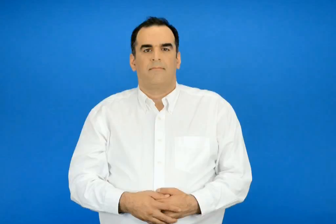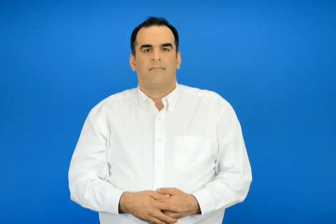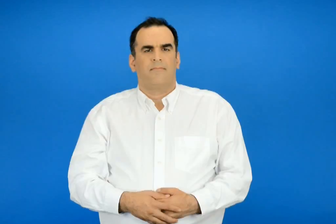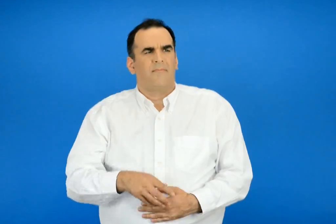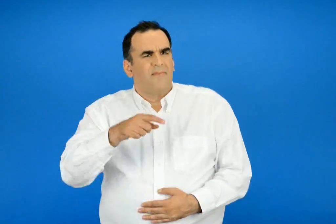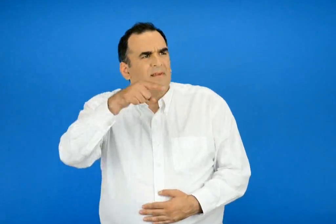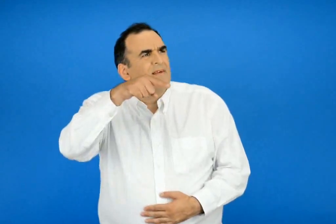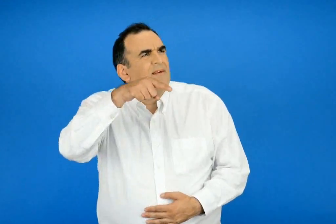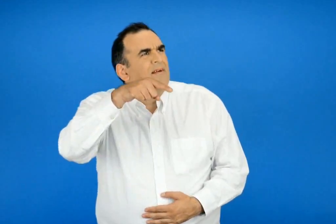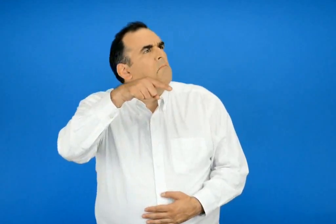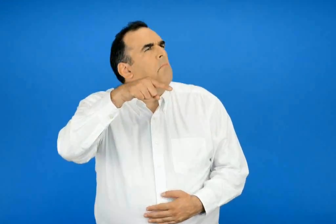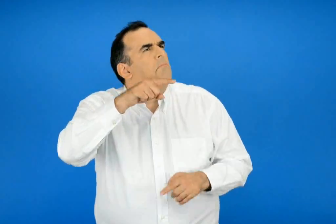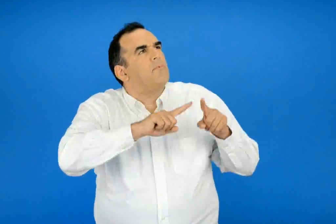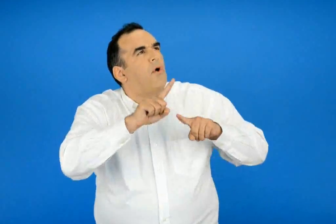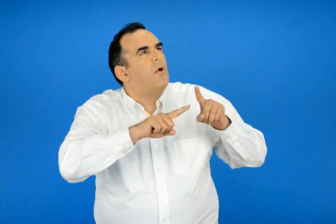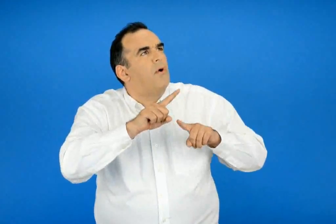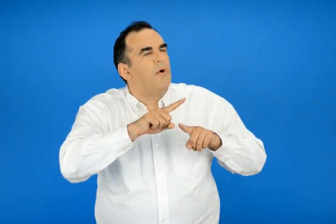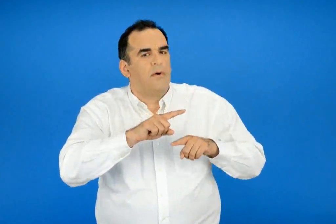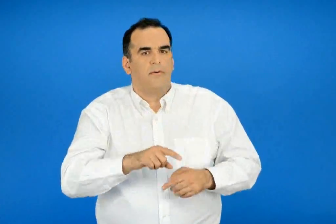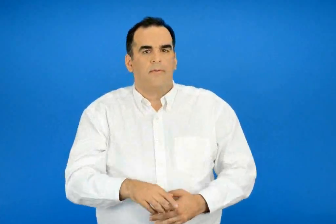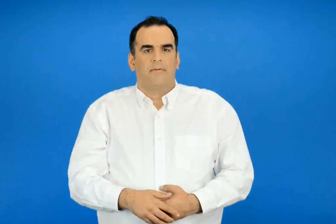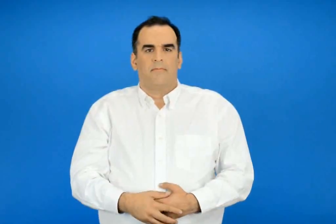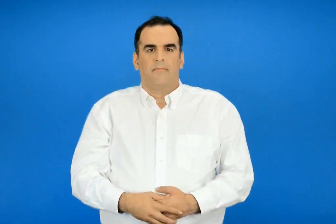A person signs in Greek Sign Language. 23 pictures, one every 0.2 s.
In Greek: ποιό ;
